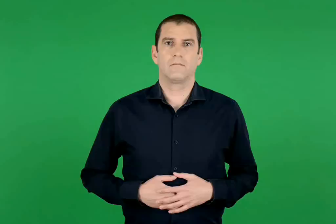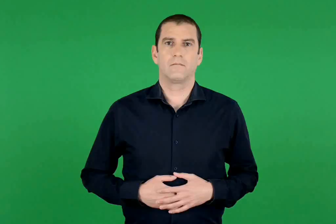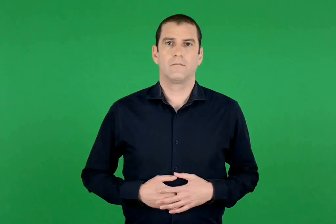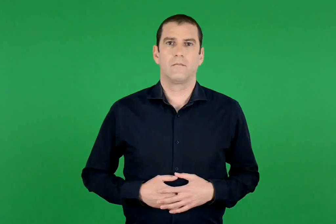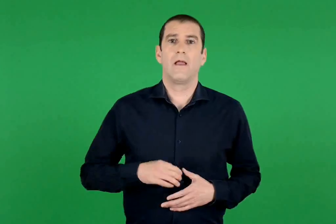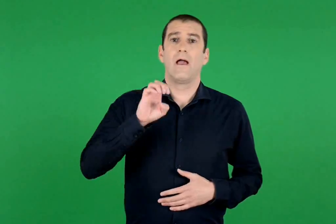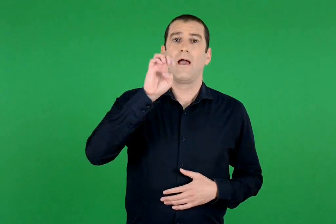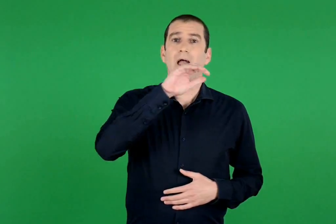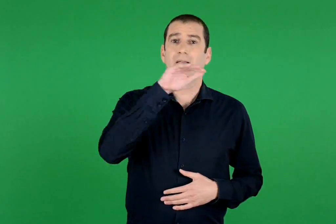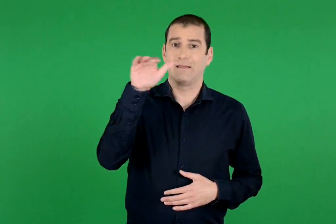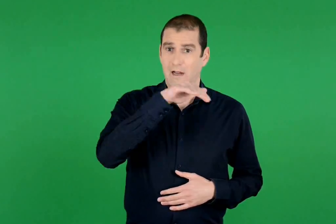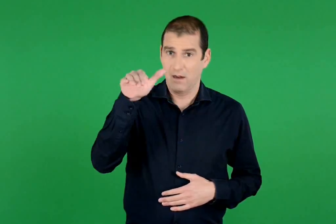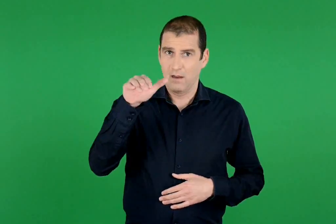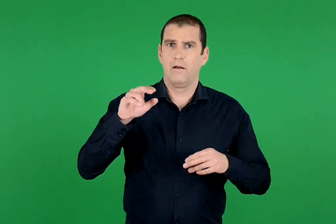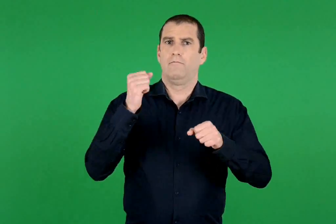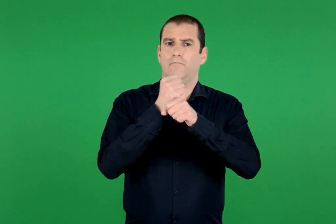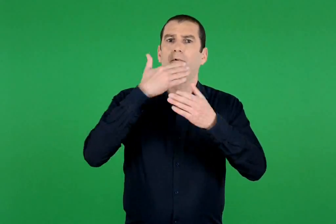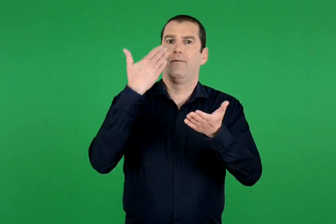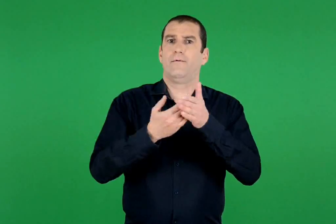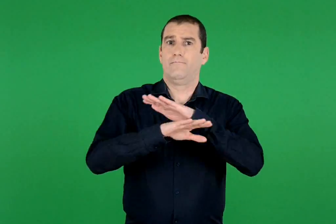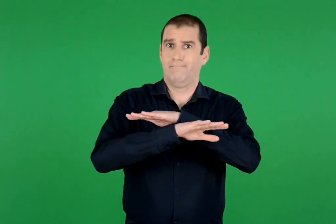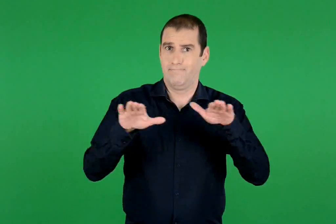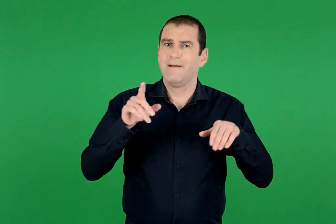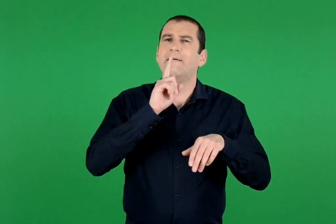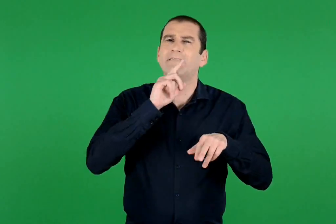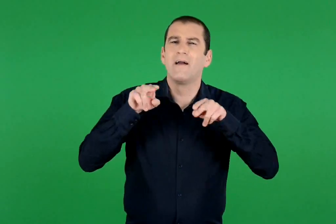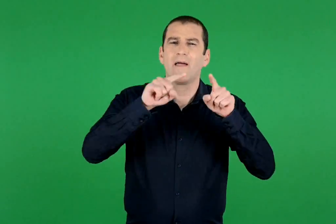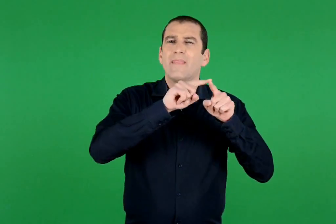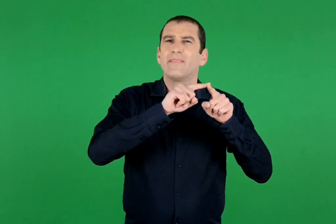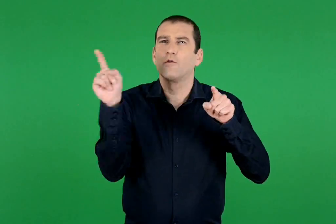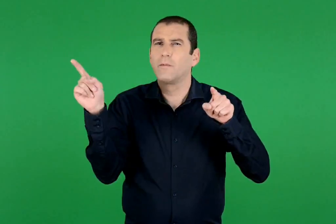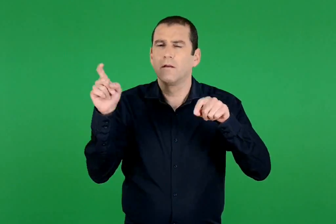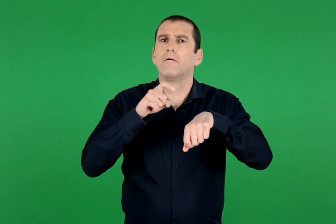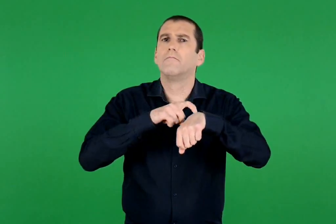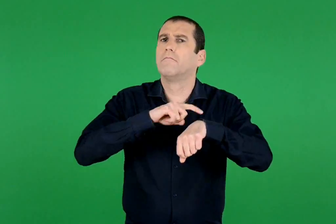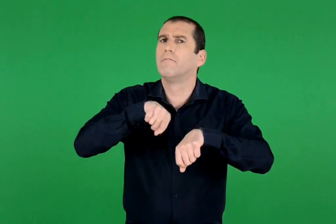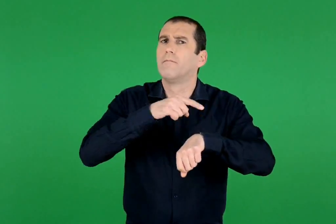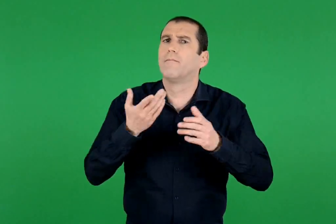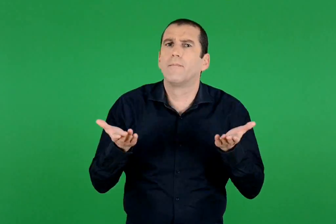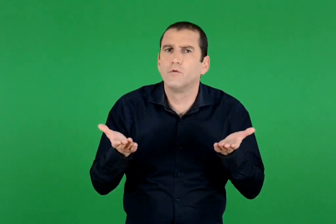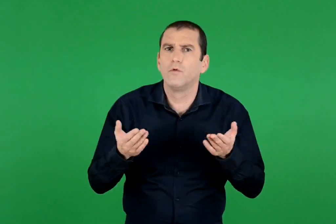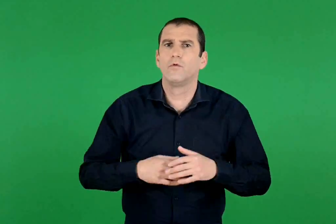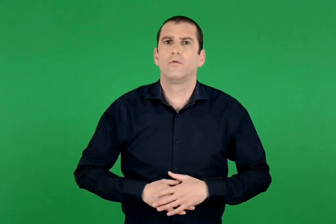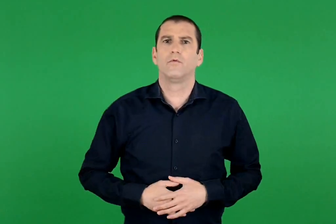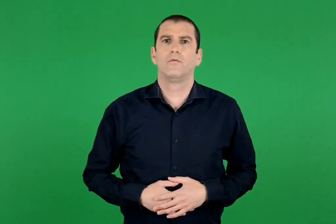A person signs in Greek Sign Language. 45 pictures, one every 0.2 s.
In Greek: πόσος θα είναι ο χρόνος της διαδρομής , μετά την ολοκλήρωση της εγνατίας ;
